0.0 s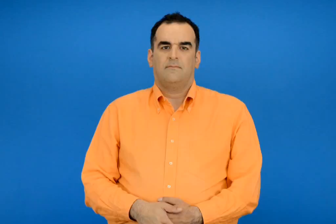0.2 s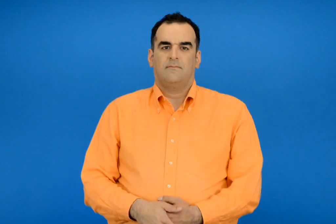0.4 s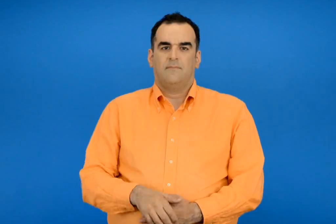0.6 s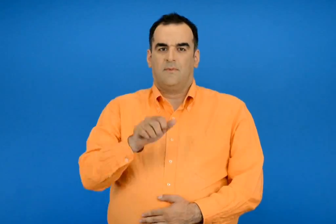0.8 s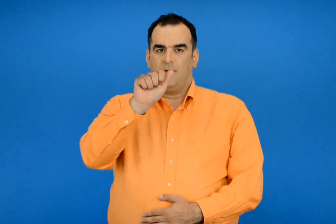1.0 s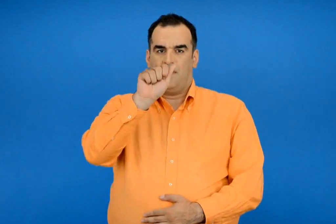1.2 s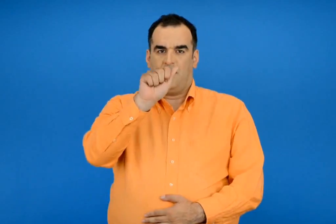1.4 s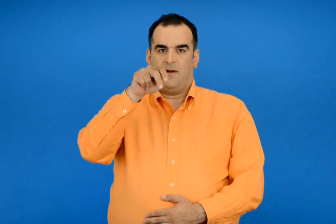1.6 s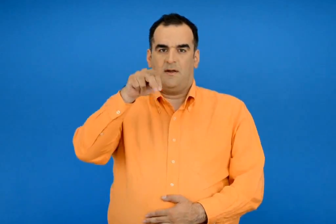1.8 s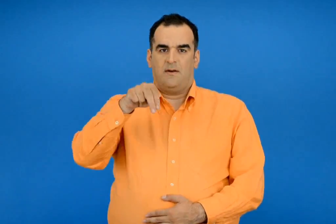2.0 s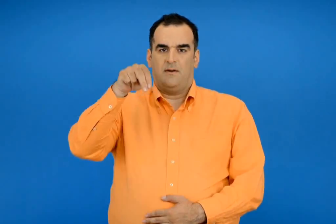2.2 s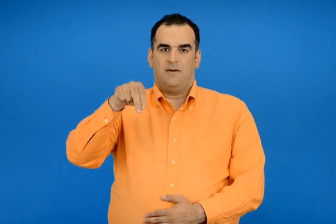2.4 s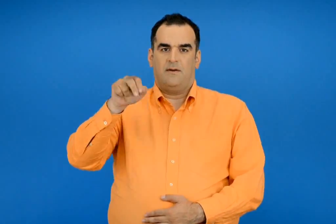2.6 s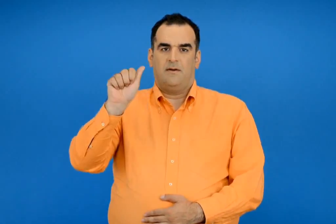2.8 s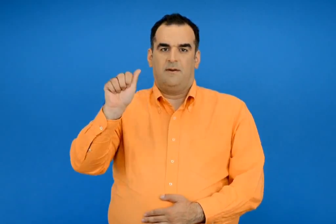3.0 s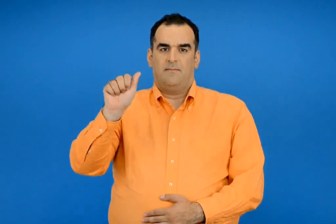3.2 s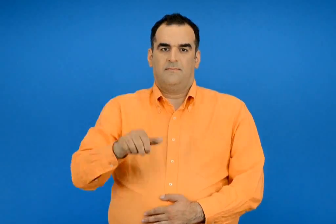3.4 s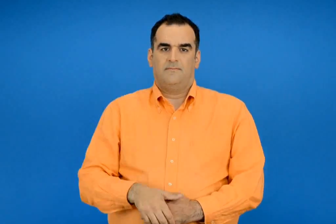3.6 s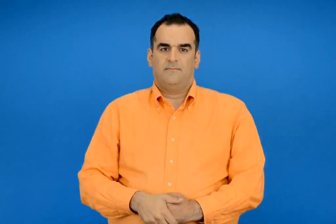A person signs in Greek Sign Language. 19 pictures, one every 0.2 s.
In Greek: η ανά
